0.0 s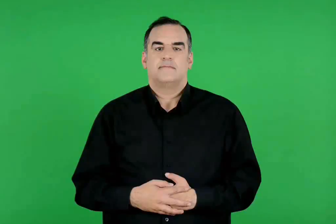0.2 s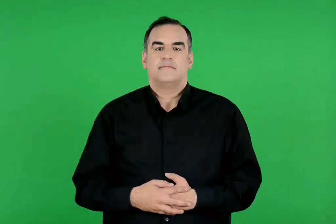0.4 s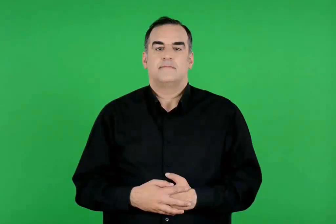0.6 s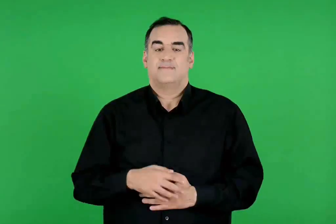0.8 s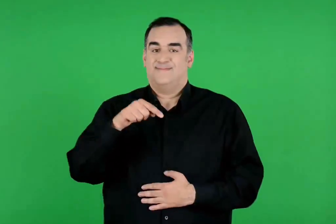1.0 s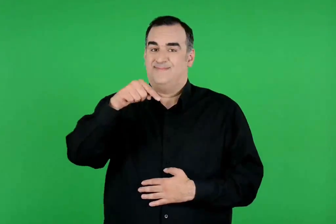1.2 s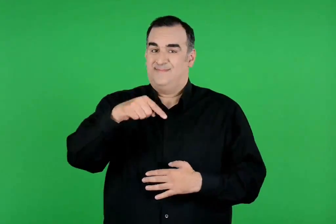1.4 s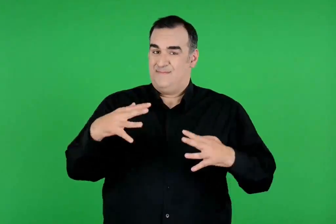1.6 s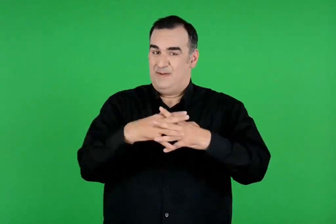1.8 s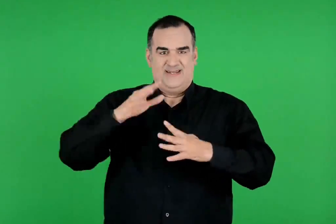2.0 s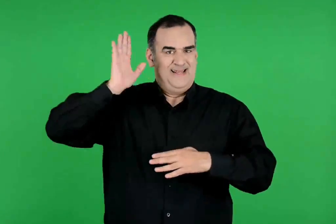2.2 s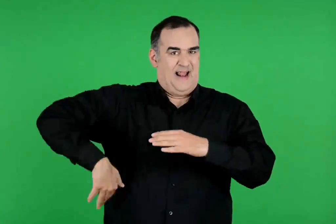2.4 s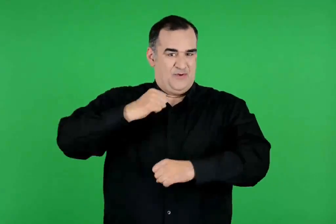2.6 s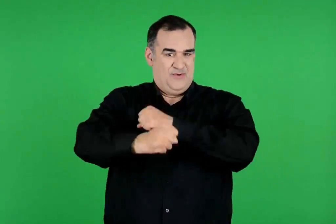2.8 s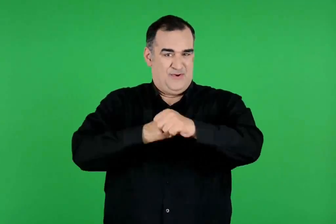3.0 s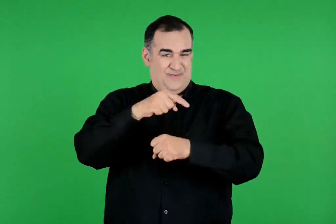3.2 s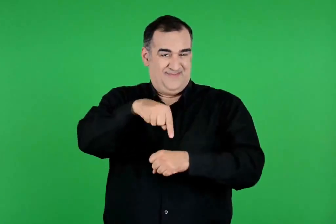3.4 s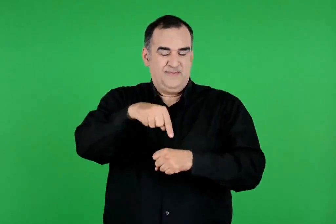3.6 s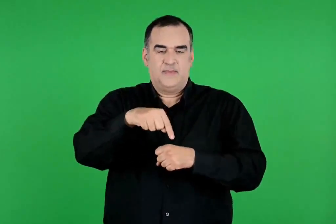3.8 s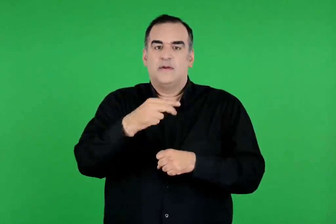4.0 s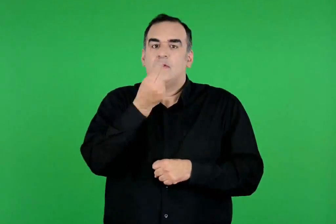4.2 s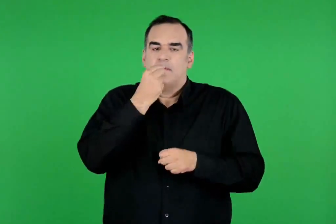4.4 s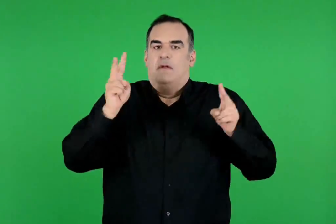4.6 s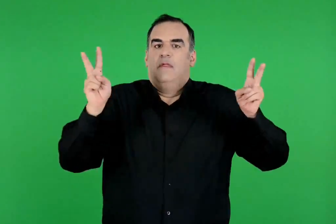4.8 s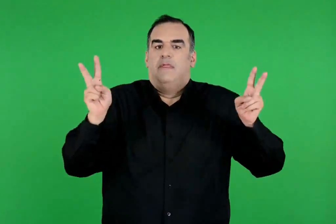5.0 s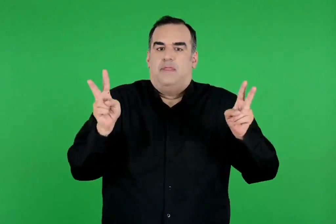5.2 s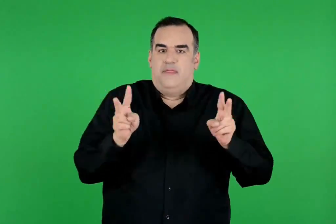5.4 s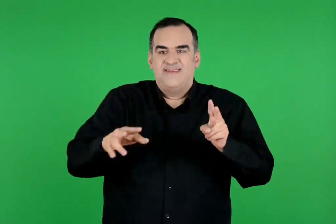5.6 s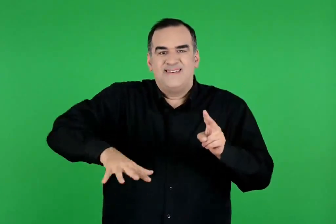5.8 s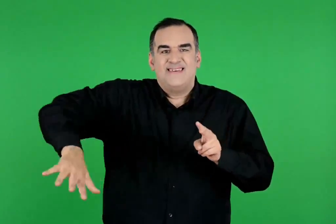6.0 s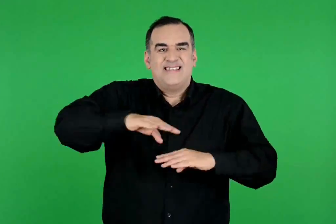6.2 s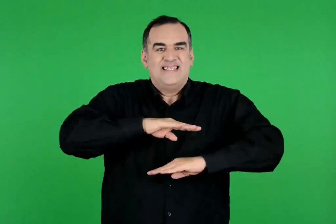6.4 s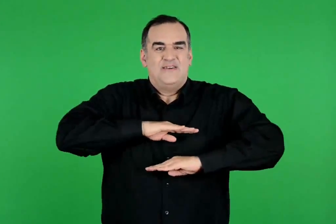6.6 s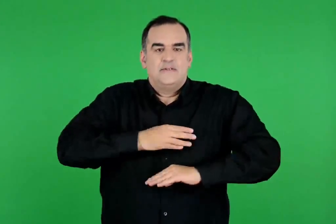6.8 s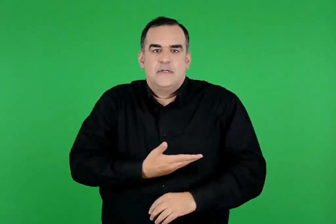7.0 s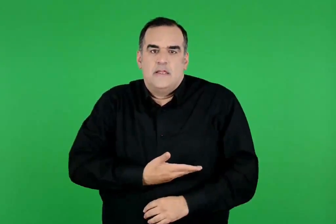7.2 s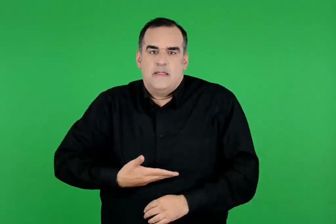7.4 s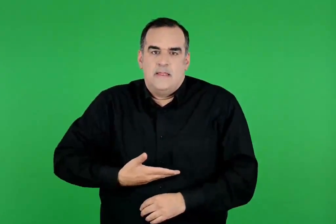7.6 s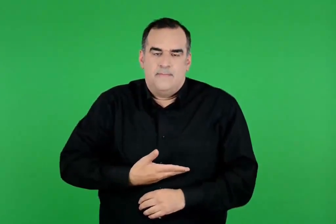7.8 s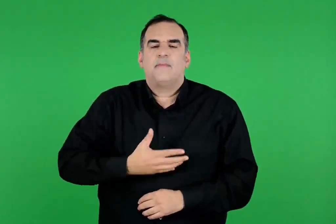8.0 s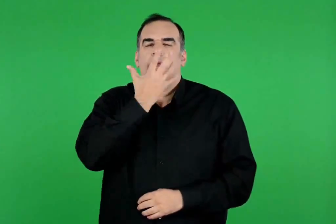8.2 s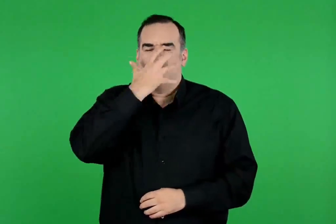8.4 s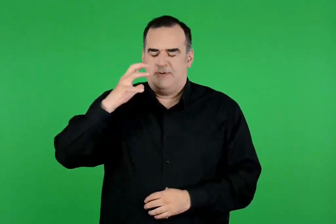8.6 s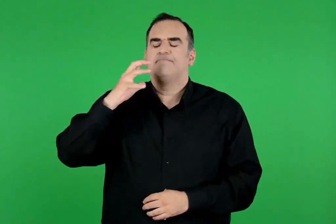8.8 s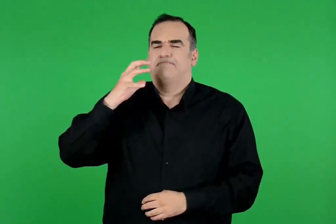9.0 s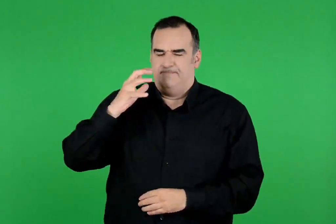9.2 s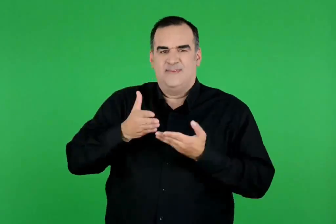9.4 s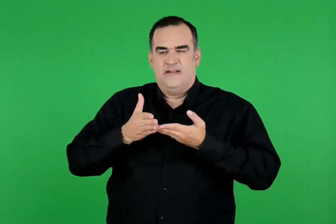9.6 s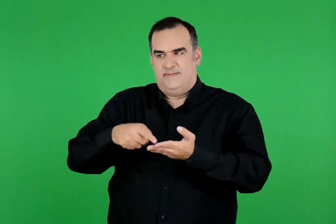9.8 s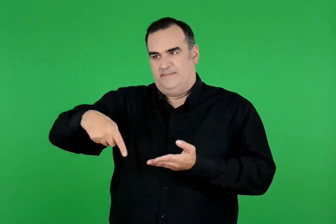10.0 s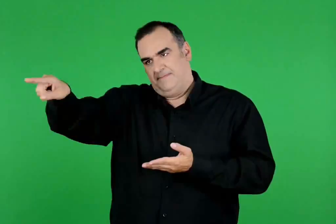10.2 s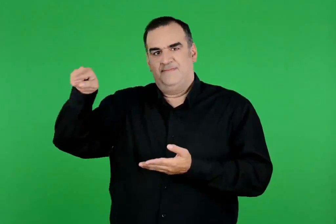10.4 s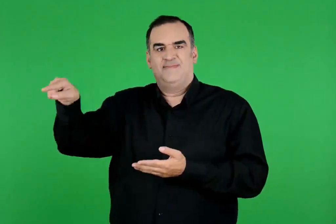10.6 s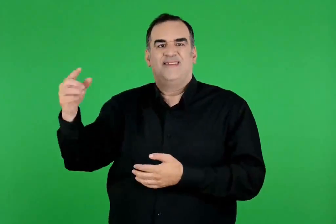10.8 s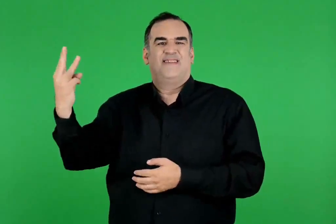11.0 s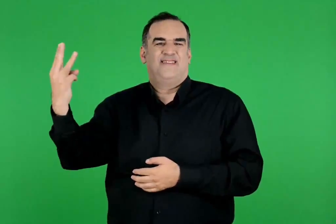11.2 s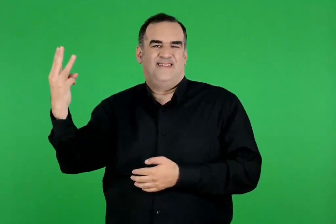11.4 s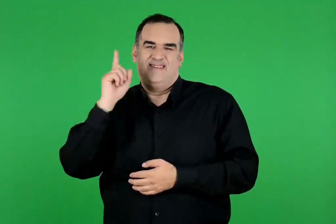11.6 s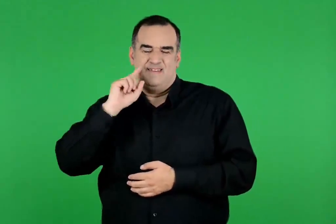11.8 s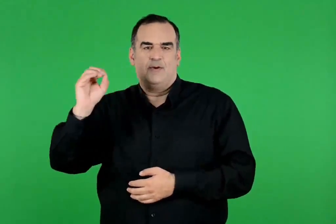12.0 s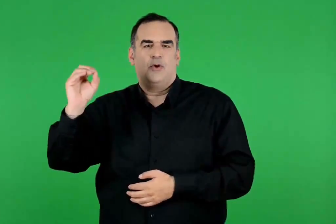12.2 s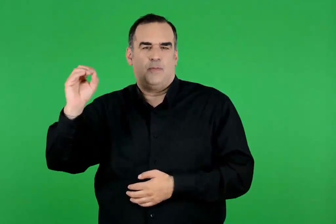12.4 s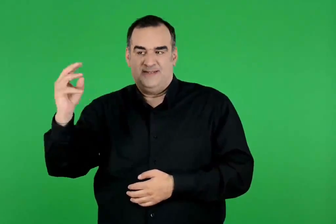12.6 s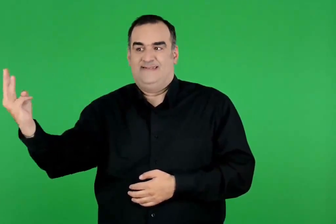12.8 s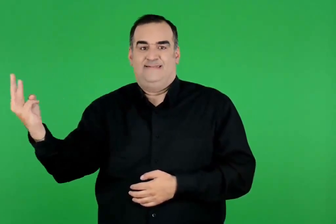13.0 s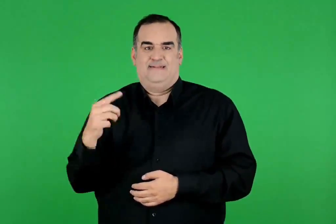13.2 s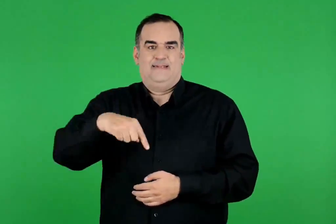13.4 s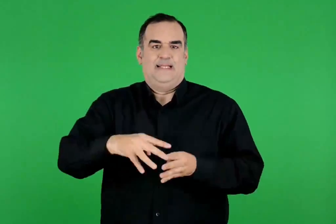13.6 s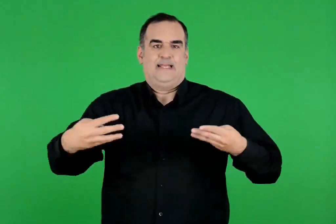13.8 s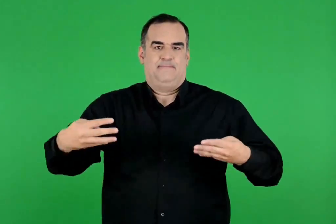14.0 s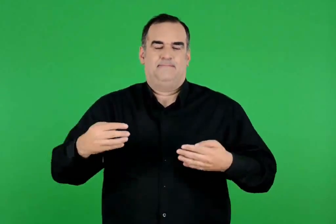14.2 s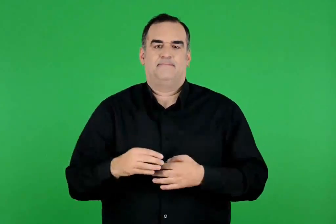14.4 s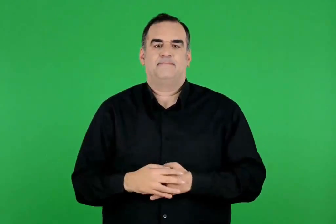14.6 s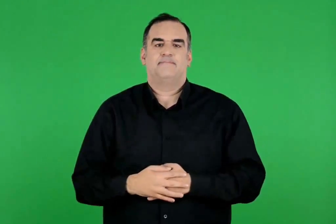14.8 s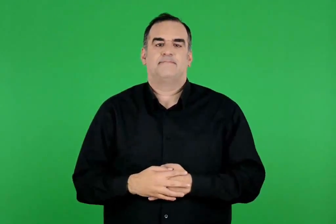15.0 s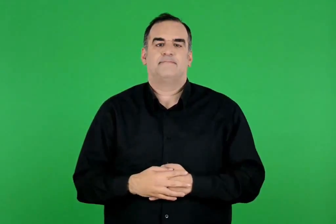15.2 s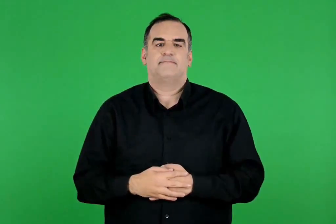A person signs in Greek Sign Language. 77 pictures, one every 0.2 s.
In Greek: τον τελευταίο χρόνο του πολέμου , που τα τρόφιμα λιγόστεψαν και ο στρατός πεινούσε , ο αγαμέμνονας έστειλε ένα καράβι να φέρει στην τροία τις οινότροπες
